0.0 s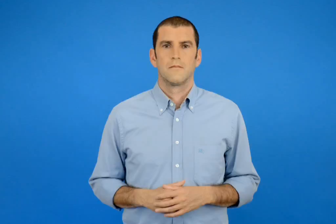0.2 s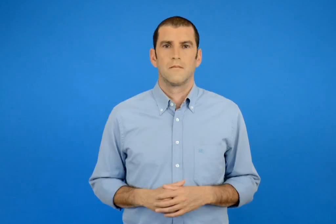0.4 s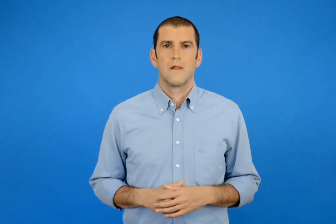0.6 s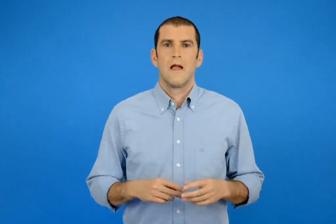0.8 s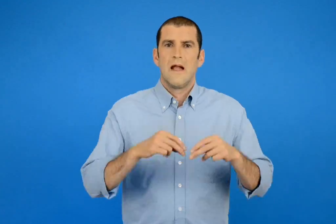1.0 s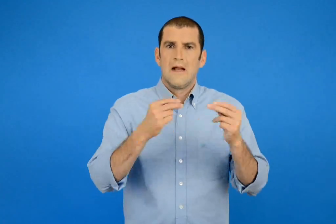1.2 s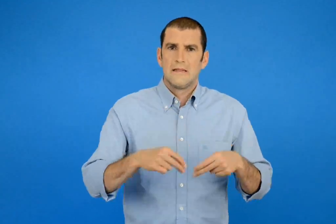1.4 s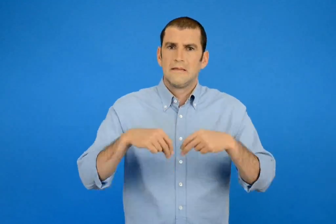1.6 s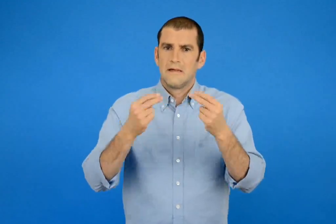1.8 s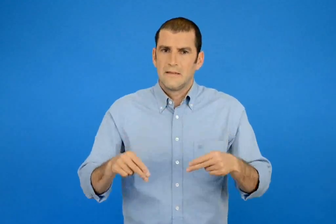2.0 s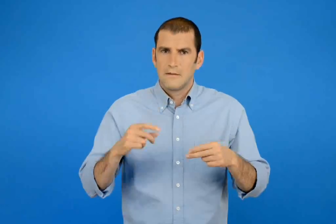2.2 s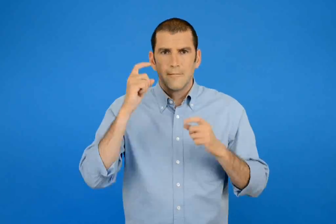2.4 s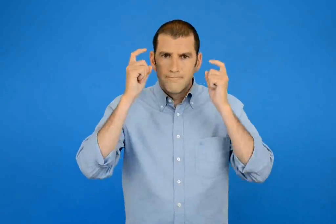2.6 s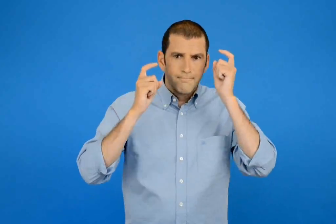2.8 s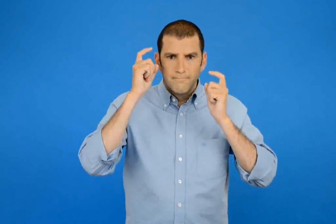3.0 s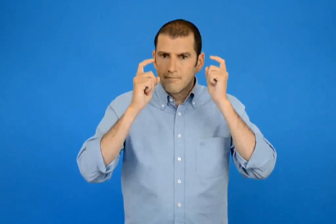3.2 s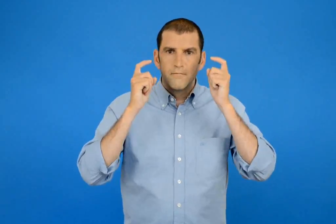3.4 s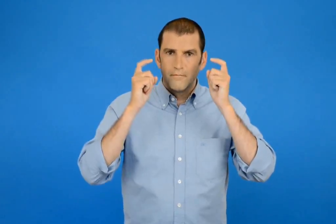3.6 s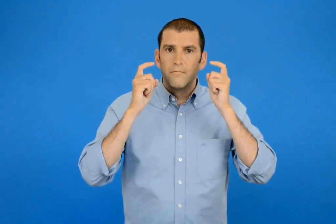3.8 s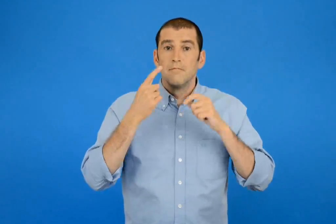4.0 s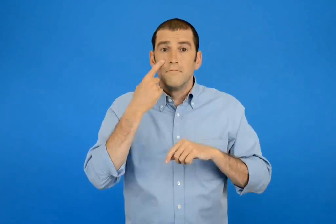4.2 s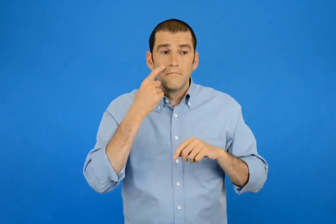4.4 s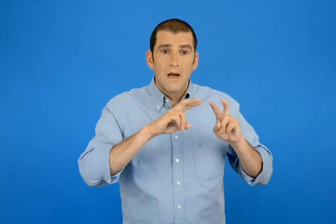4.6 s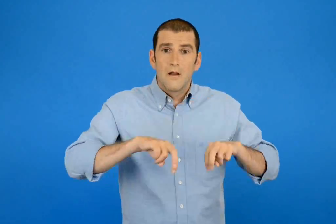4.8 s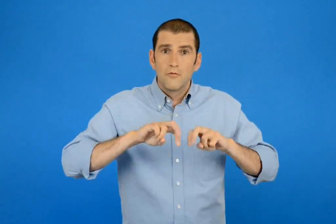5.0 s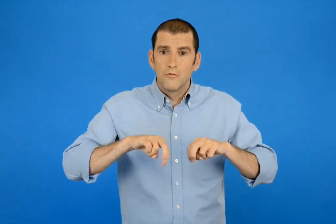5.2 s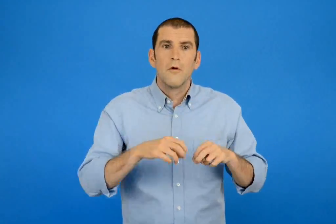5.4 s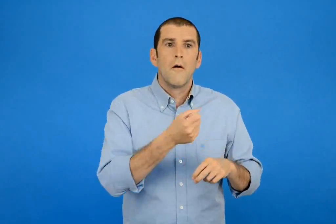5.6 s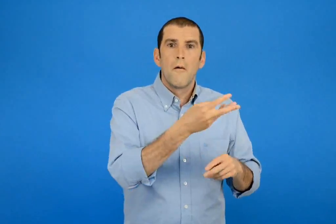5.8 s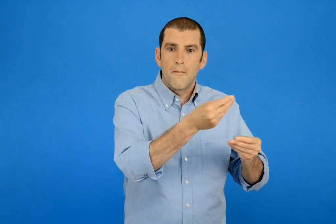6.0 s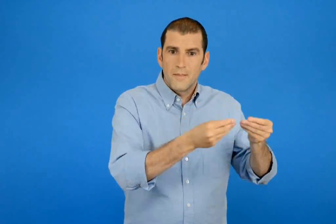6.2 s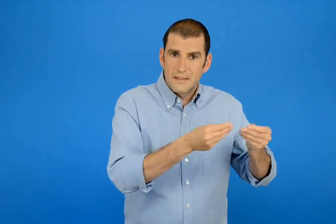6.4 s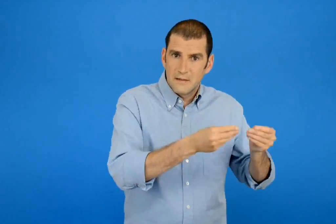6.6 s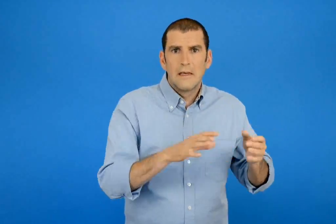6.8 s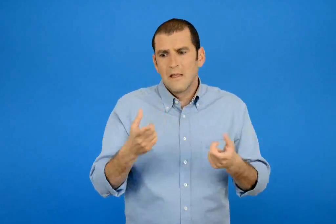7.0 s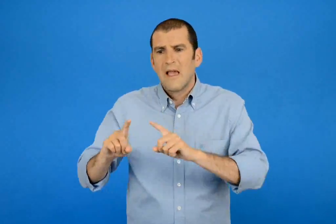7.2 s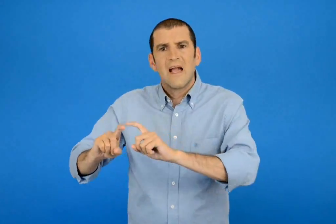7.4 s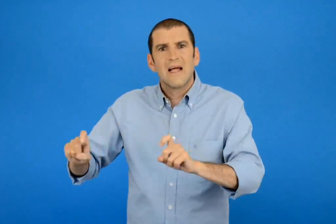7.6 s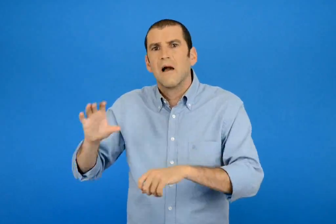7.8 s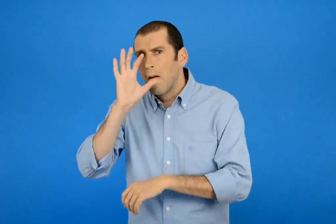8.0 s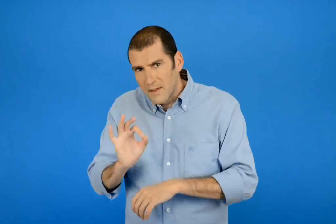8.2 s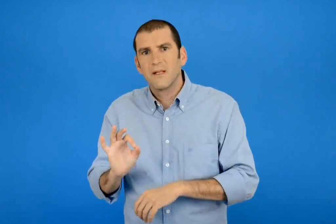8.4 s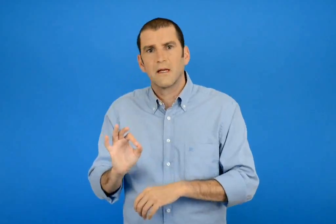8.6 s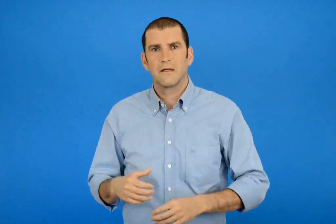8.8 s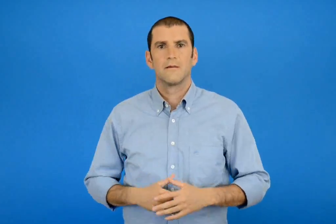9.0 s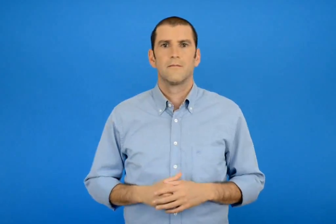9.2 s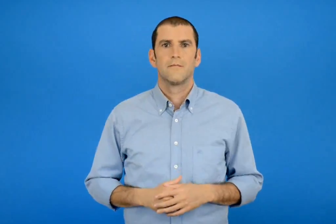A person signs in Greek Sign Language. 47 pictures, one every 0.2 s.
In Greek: να σκεφτούμε λύσεις και να τις ελέγξουμε με πράξεις η με πραγματικά υλικά
